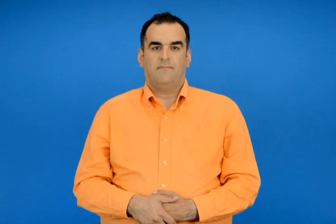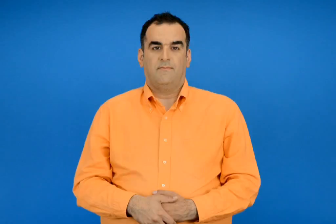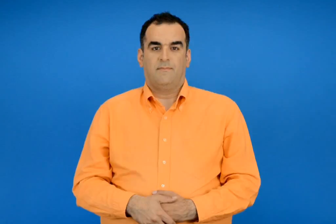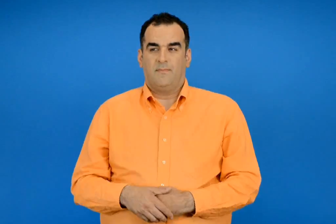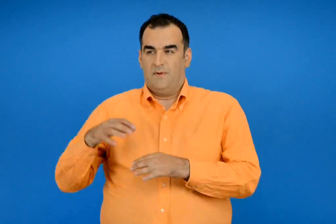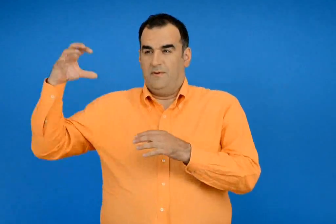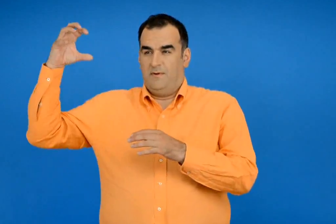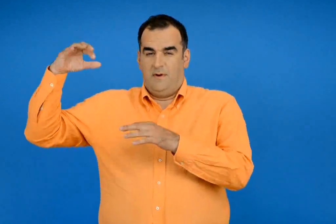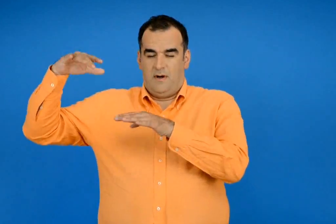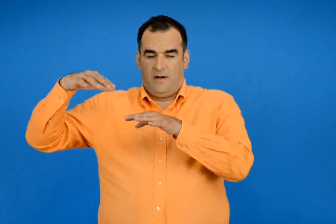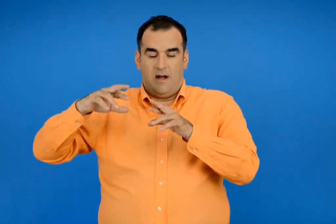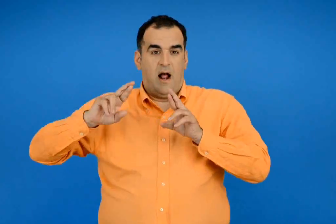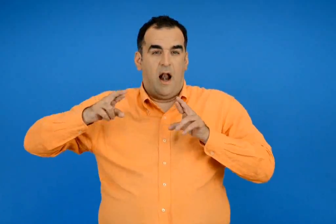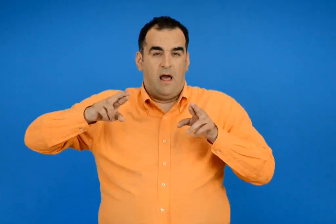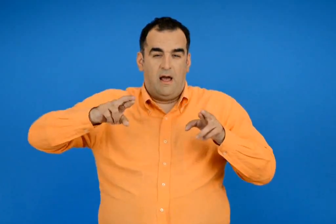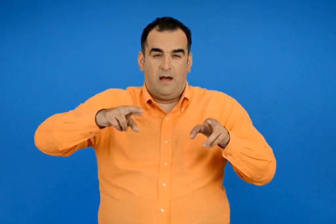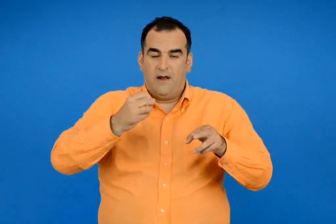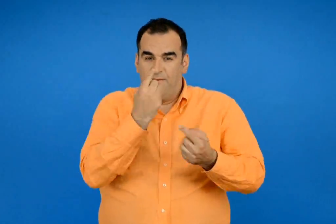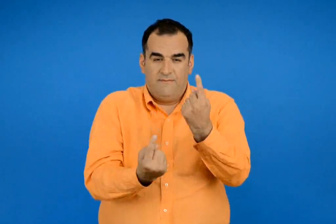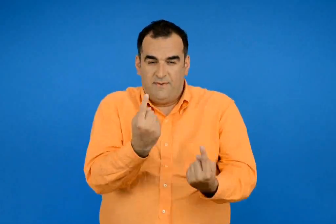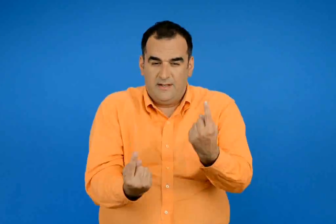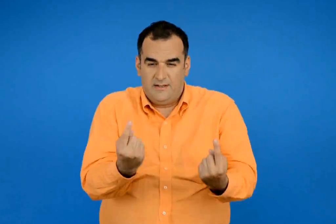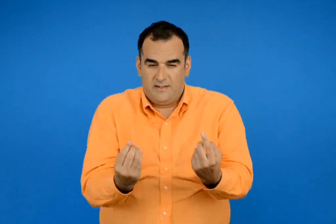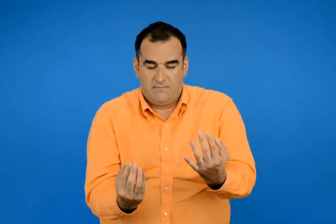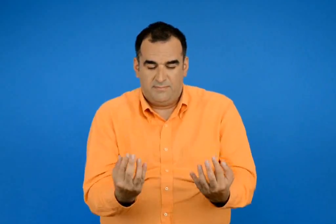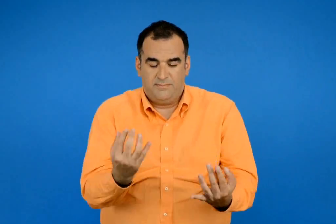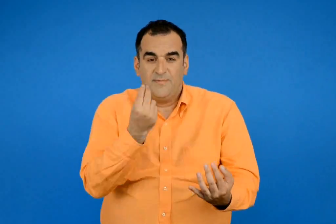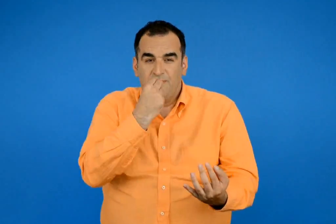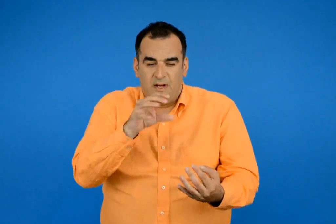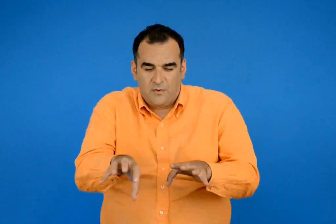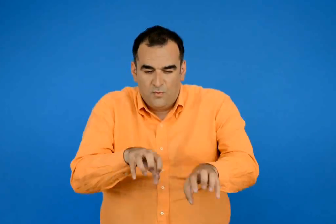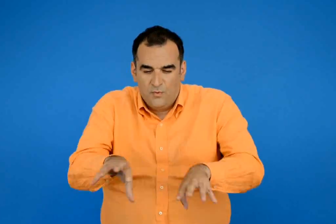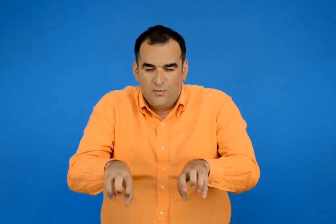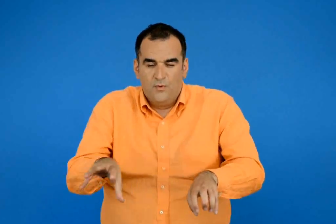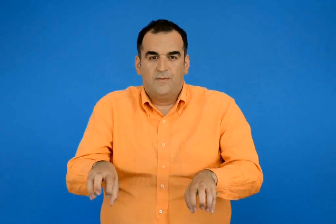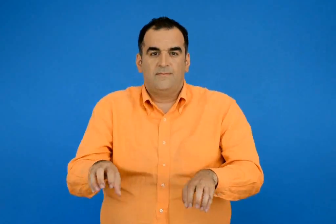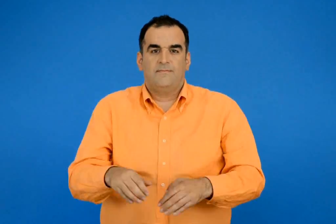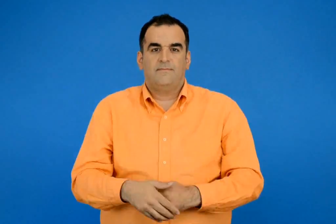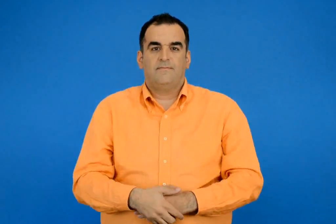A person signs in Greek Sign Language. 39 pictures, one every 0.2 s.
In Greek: δίνει ενέργεια στα φυτά για να φτιάξουν την τροφή τους
